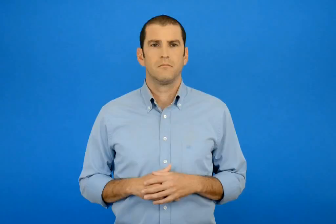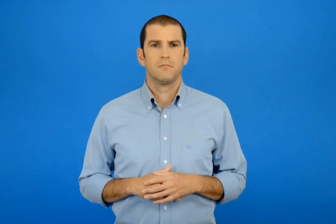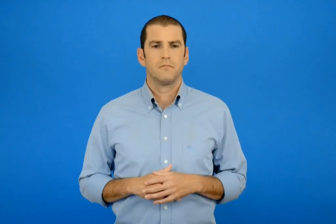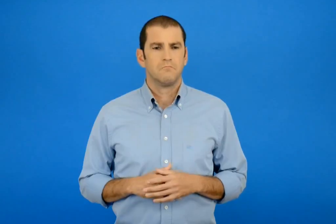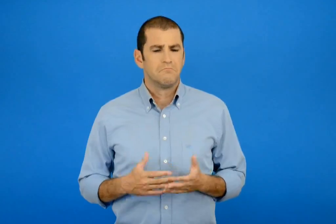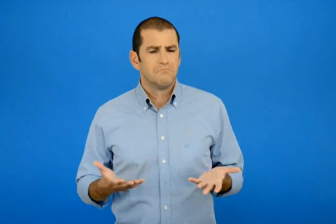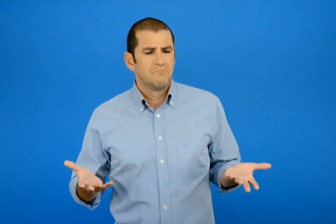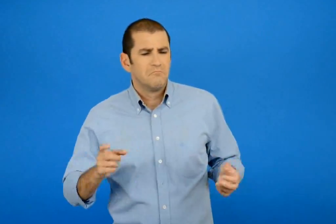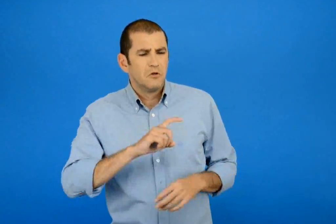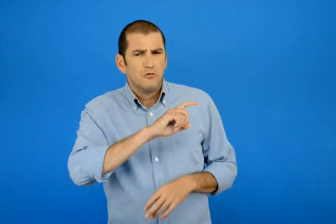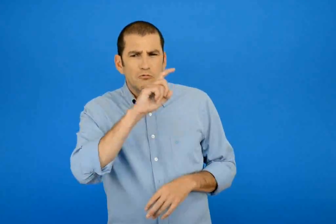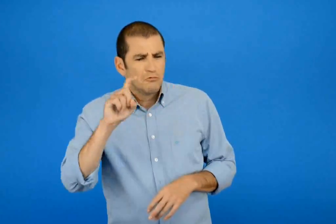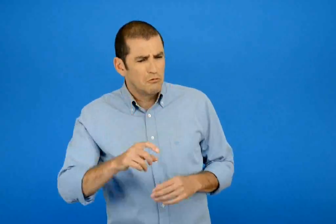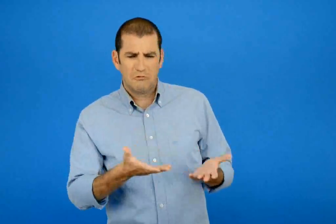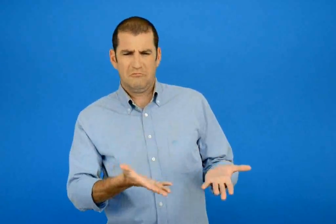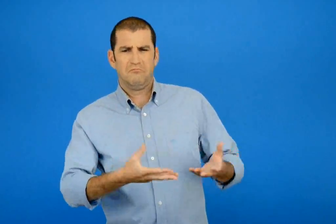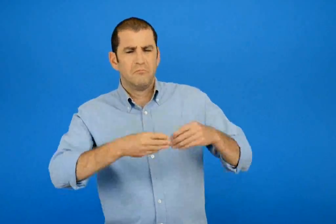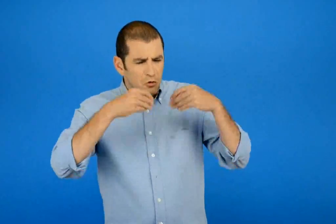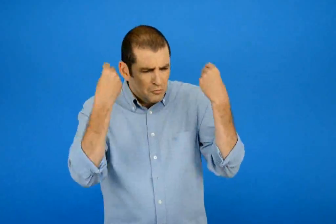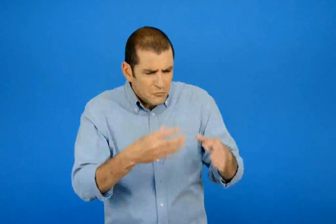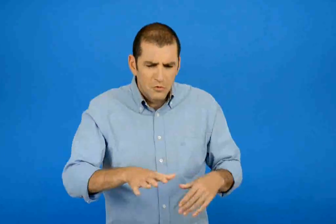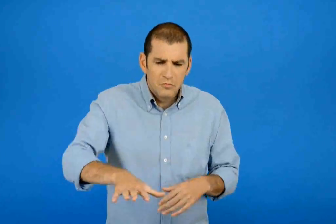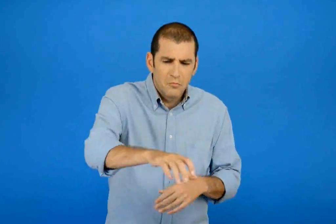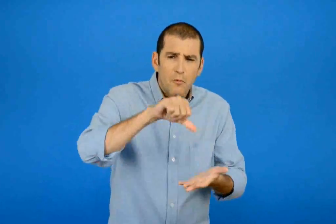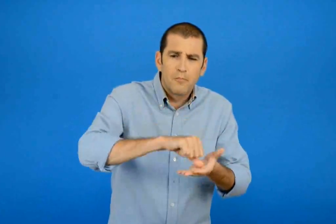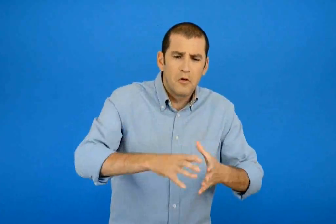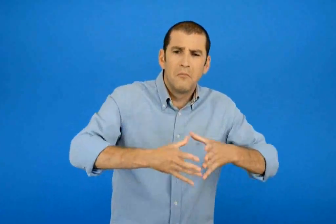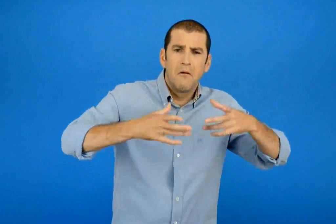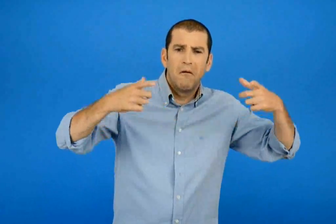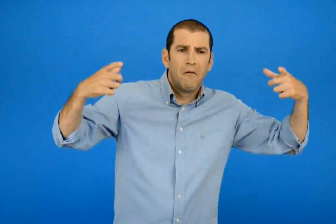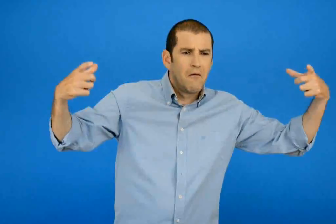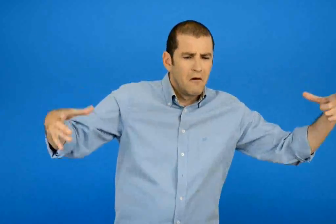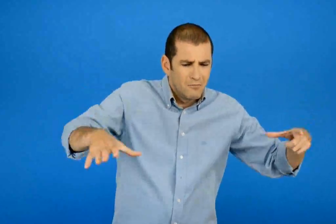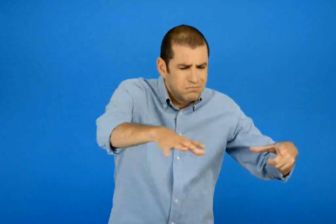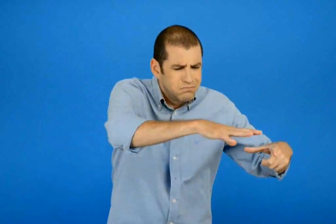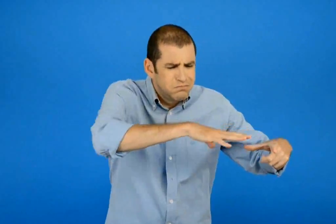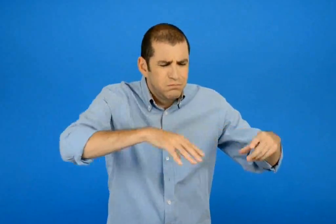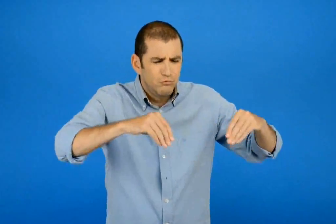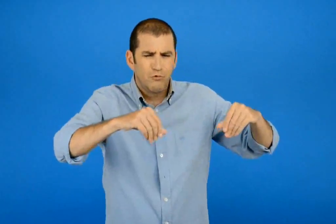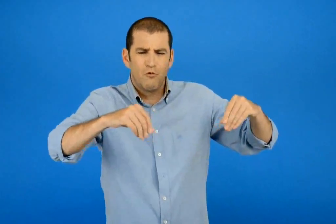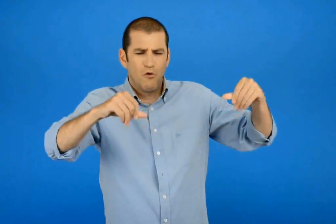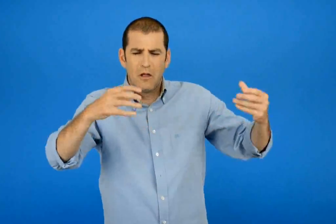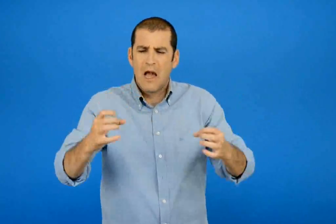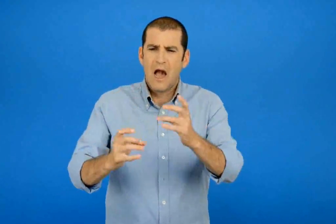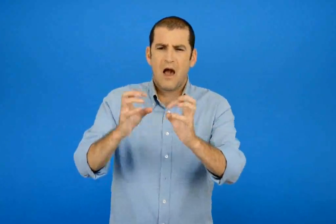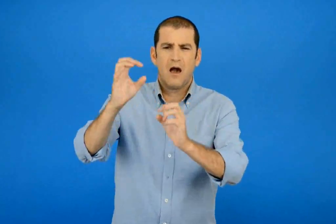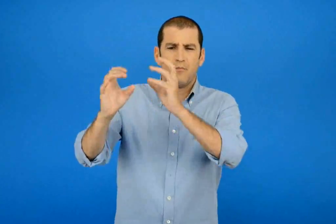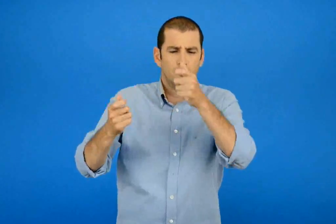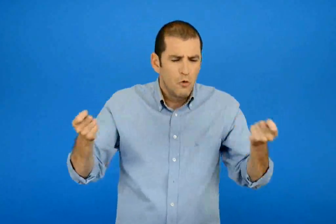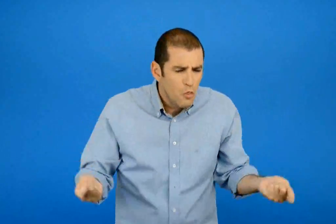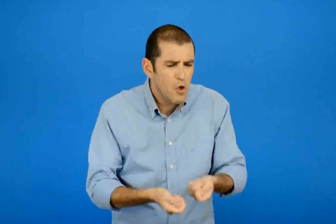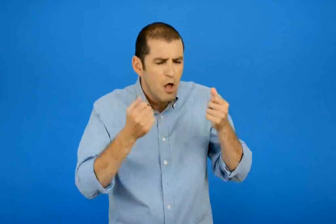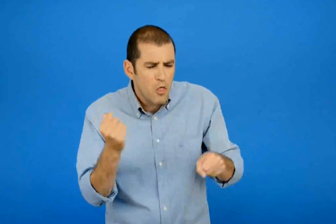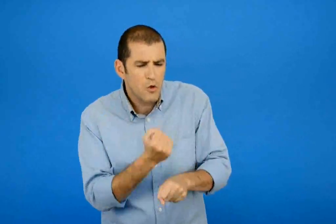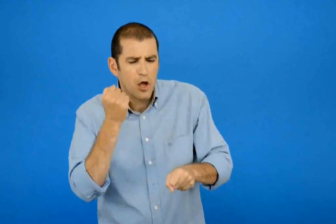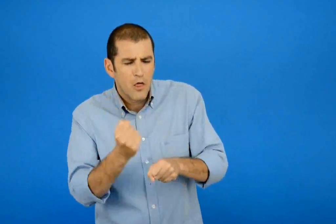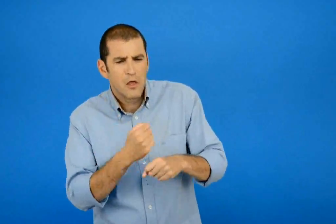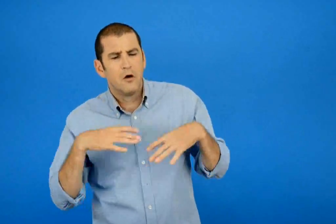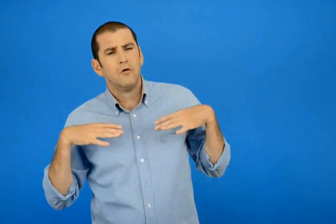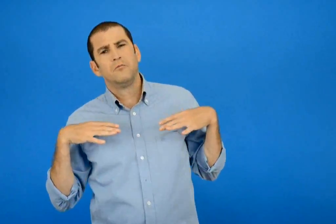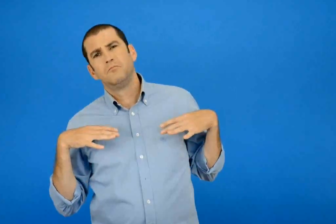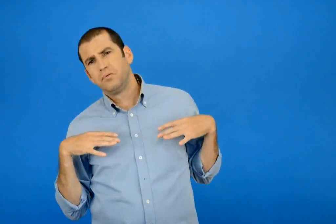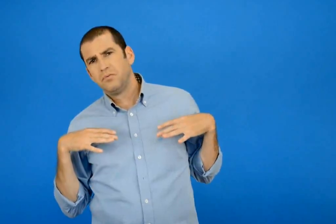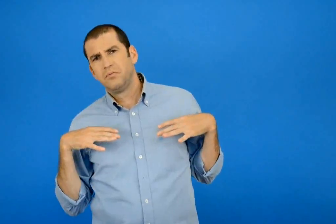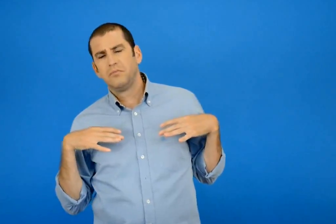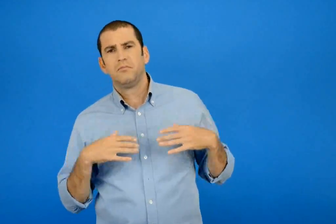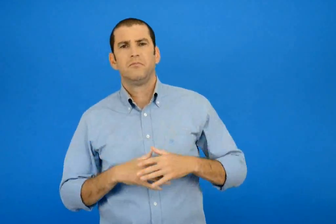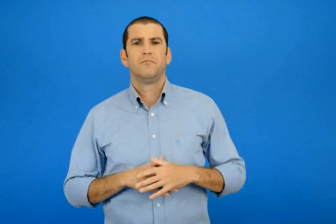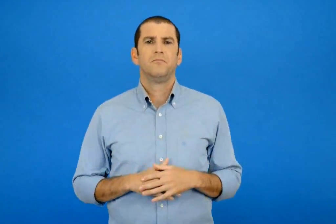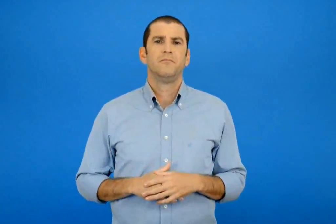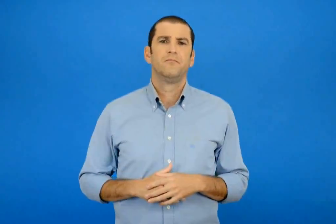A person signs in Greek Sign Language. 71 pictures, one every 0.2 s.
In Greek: τι ζωή φριχτή ειναι αυτή στη μεγάλη πόλη μες στη σκόνη στον καπνό και δουλειά και σκόλη
